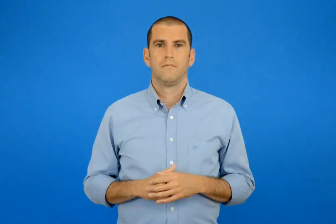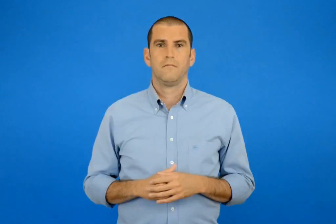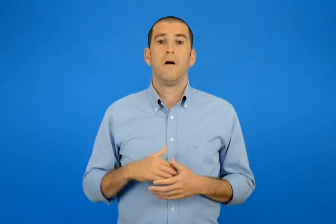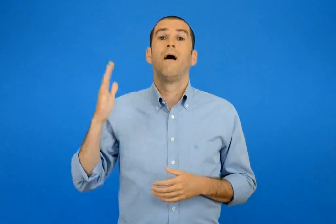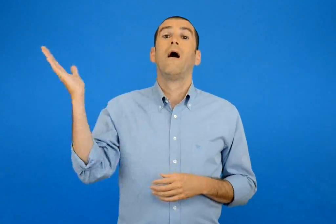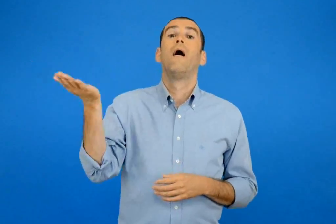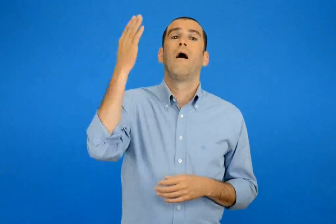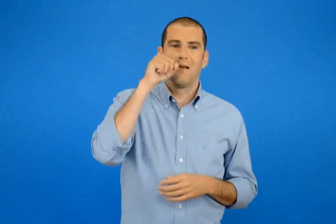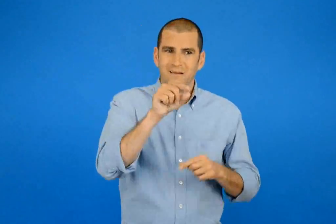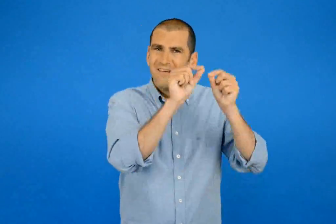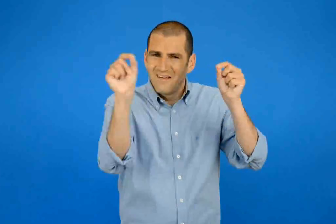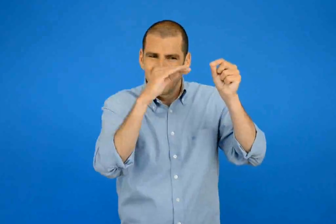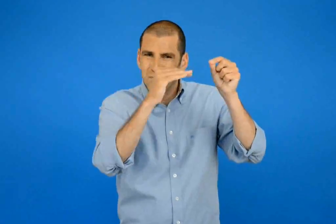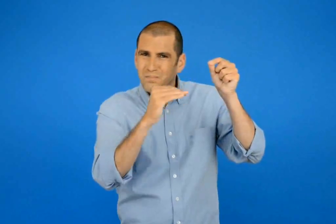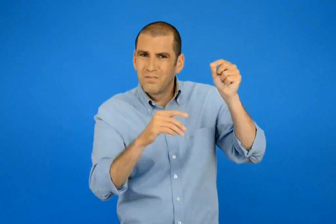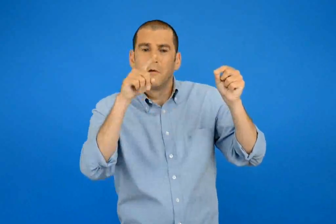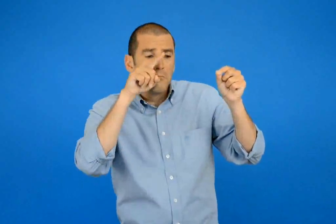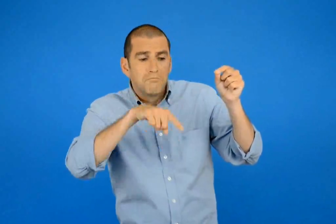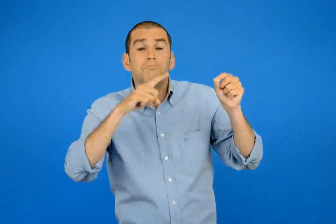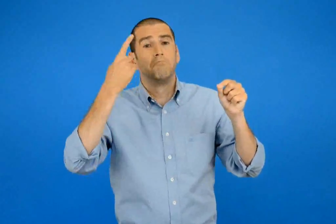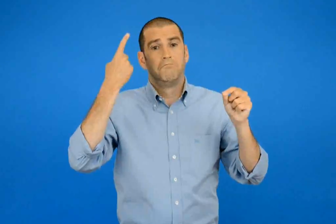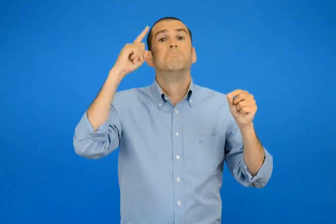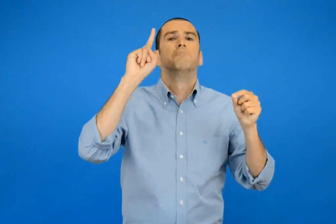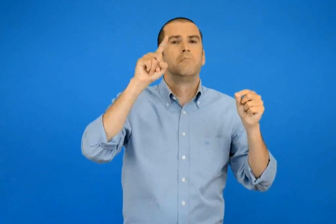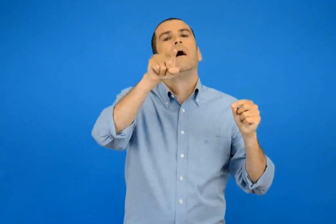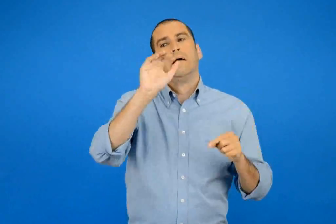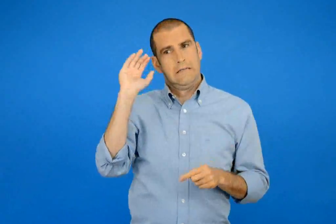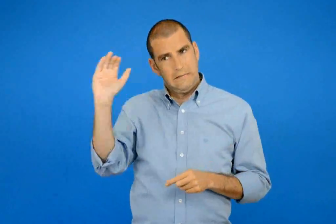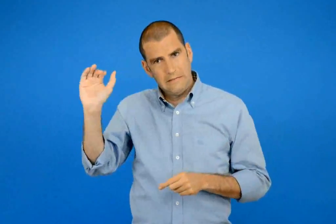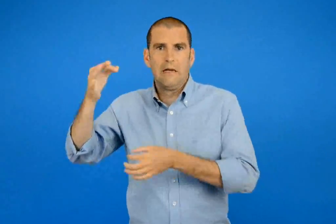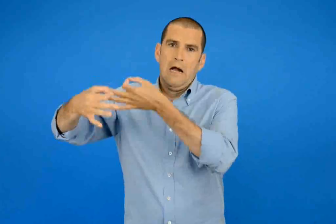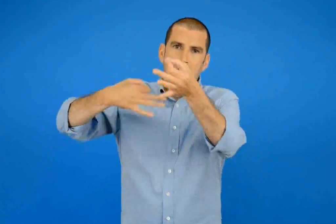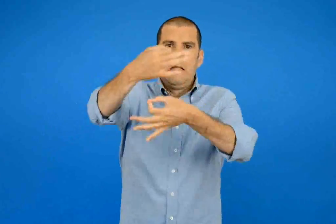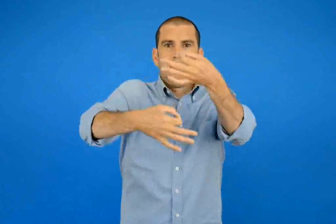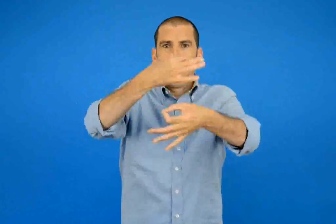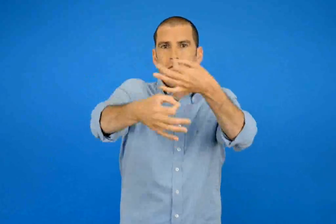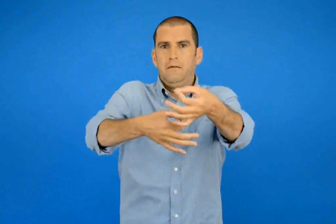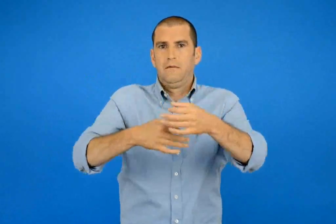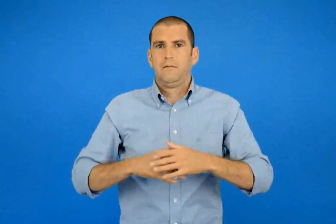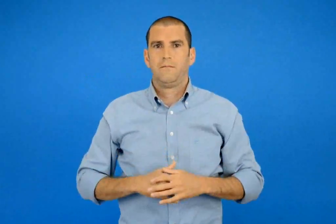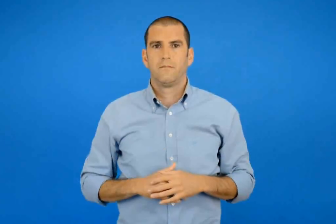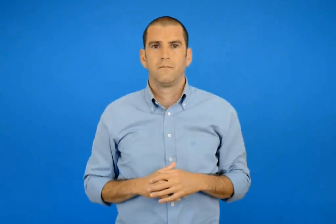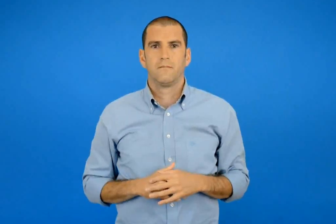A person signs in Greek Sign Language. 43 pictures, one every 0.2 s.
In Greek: αν δε γνωρίζεις κάποιά από αυτές ζήτησε να σου την εξηγήσουν
